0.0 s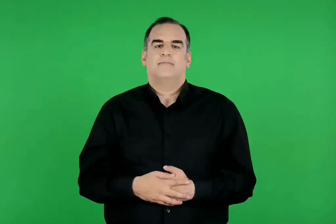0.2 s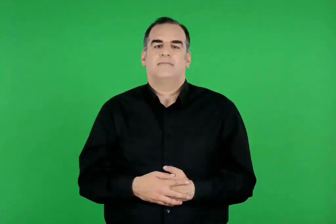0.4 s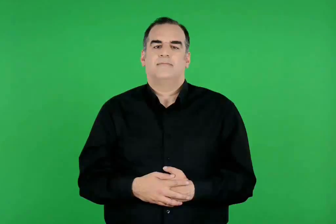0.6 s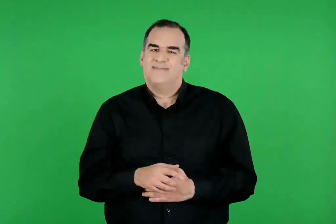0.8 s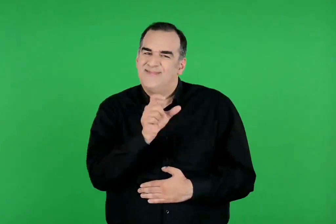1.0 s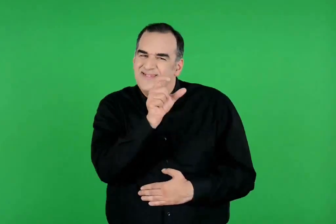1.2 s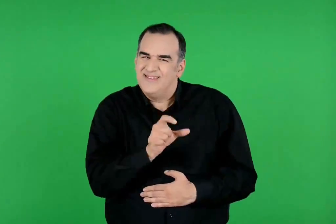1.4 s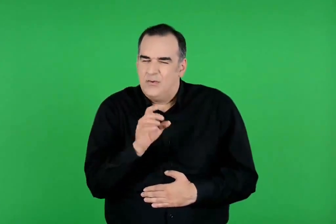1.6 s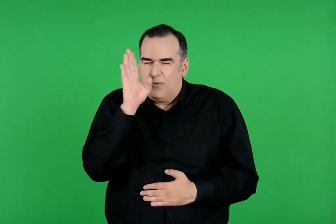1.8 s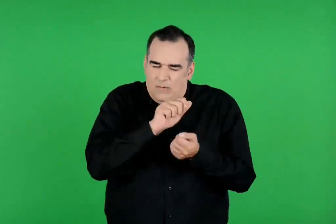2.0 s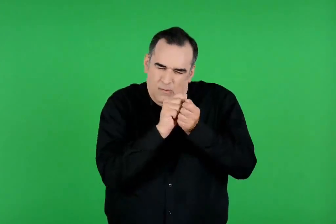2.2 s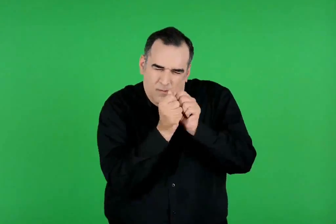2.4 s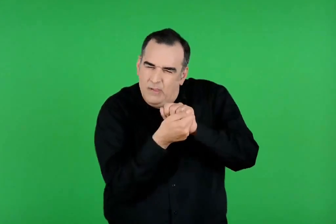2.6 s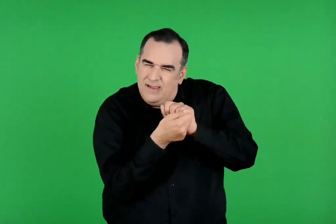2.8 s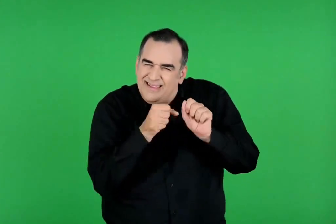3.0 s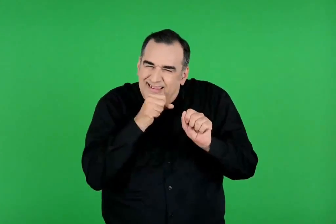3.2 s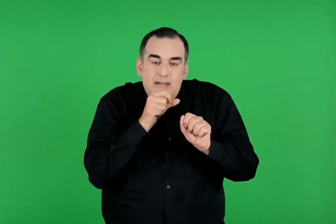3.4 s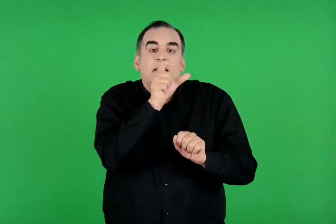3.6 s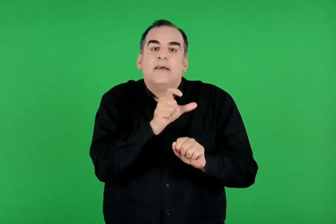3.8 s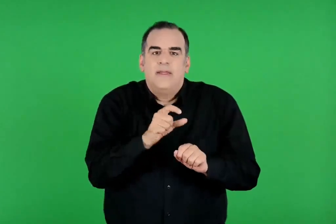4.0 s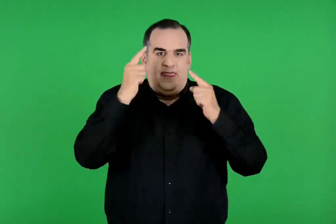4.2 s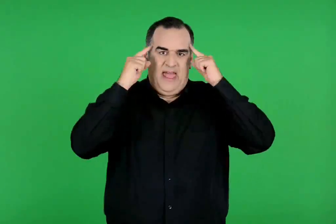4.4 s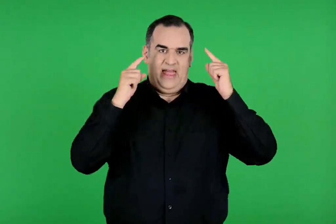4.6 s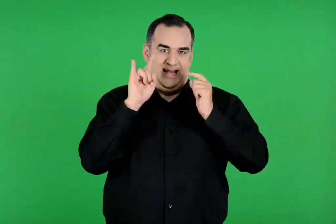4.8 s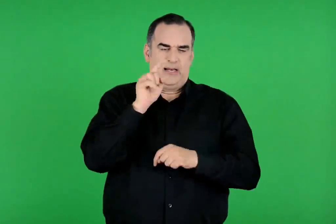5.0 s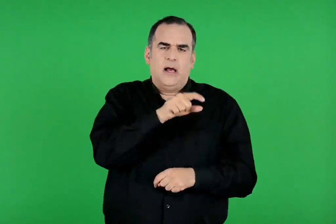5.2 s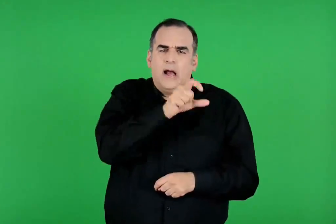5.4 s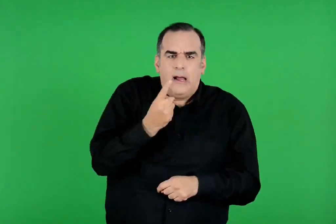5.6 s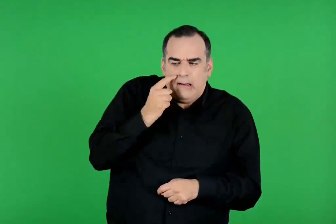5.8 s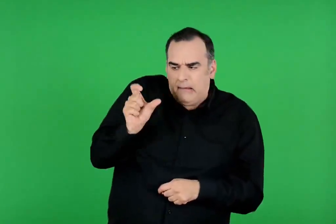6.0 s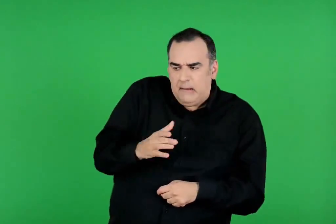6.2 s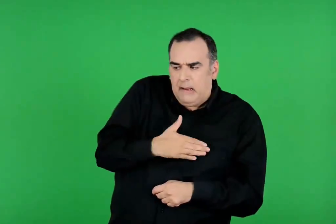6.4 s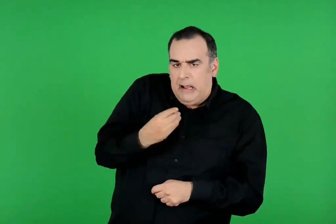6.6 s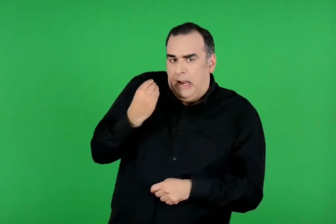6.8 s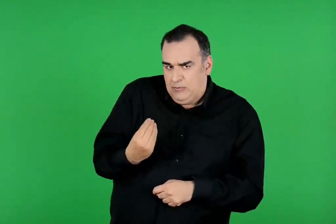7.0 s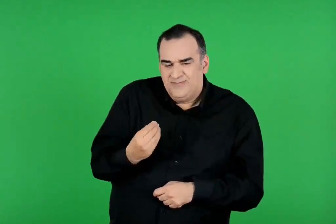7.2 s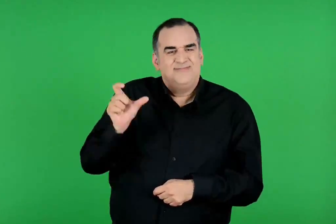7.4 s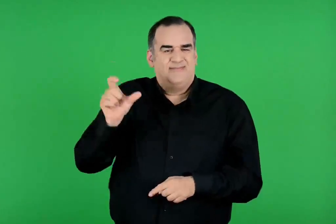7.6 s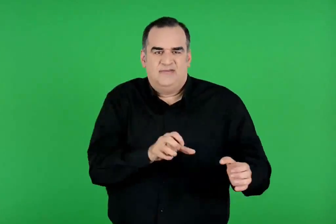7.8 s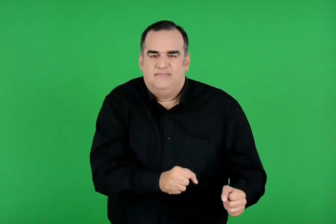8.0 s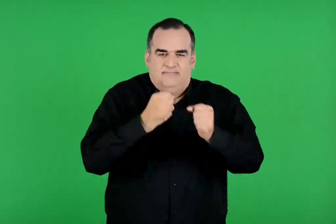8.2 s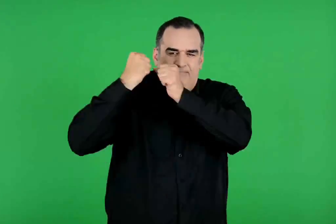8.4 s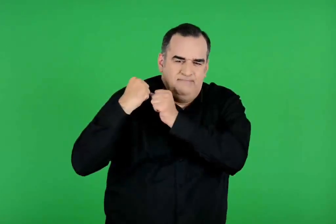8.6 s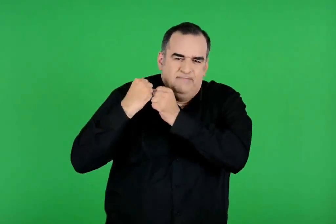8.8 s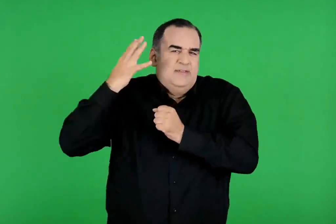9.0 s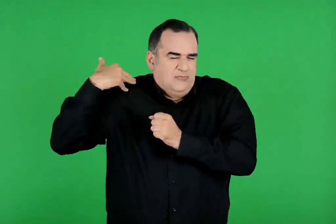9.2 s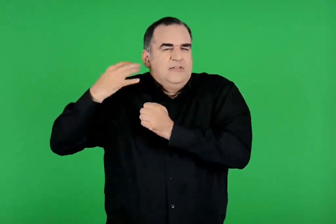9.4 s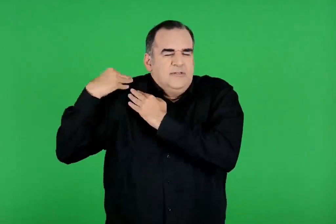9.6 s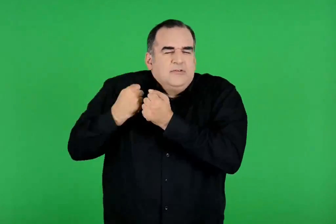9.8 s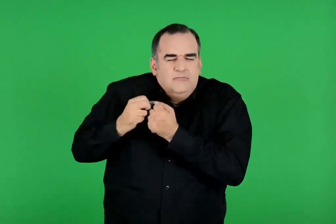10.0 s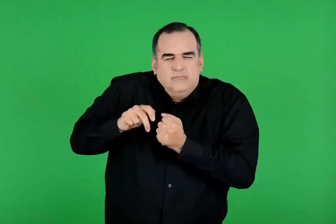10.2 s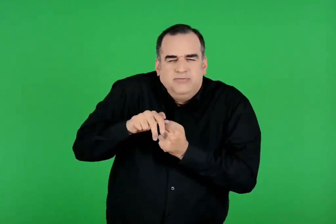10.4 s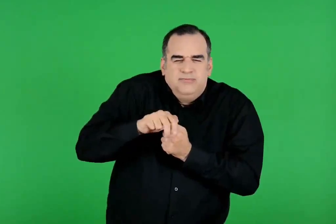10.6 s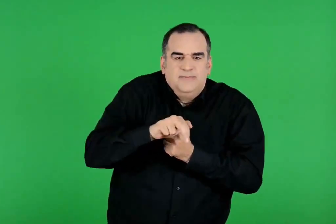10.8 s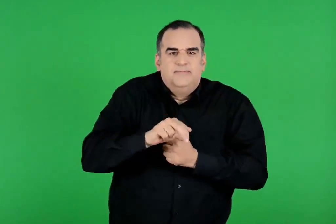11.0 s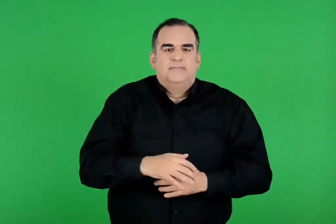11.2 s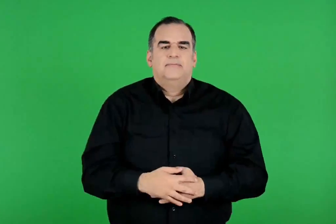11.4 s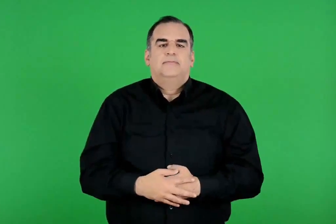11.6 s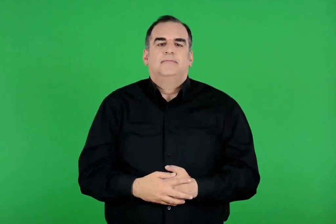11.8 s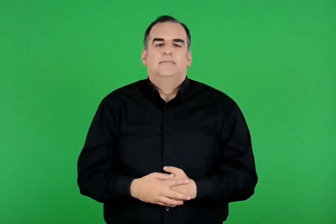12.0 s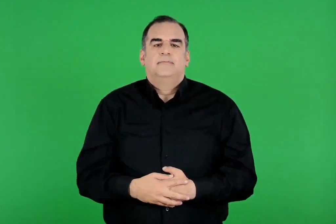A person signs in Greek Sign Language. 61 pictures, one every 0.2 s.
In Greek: ήταν η θεά ήρα μεταμορφωμένη , που ήθελε να δοκιμάσει την καλοσύνη του. πρόθυμα ο ιάσονας την πήρε στους ώμους του
